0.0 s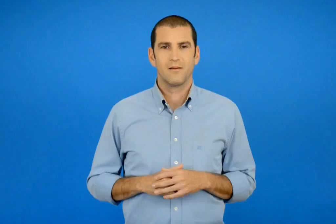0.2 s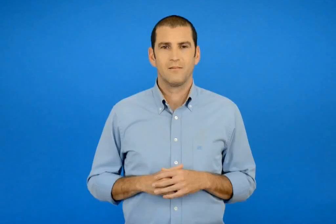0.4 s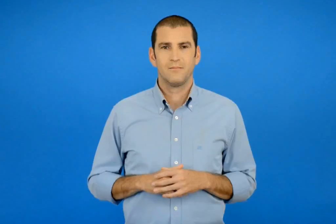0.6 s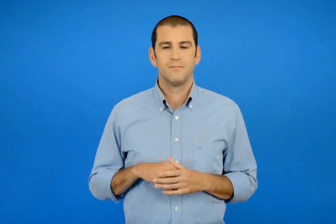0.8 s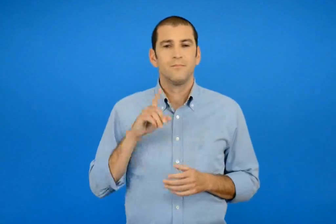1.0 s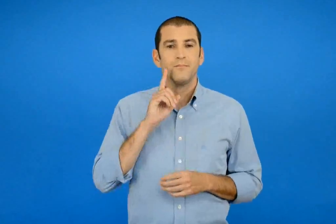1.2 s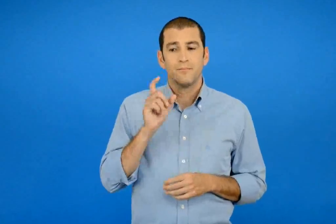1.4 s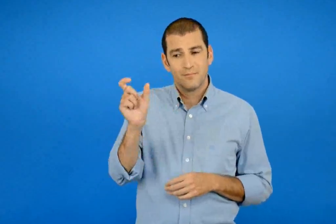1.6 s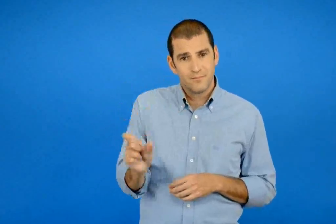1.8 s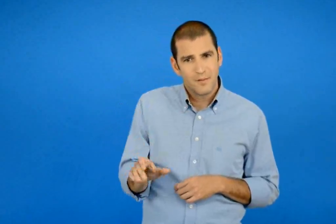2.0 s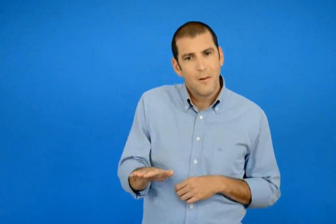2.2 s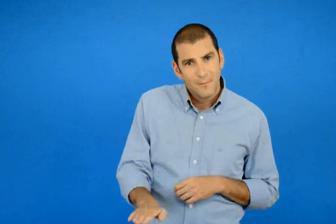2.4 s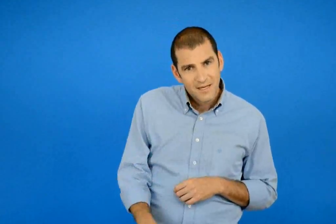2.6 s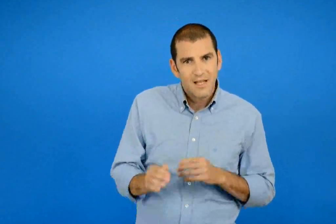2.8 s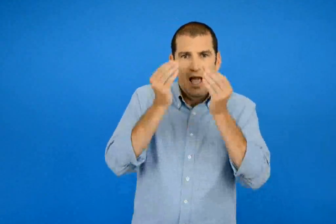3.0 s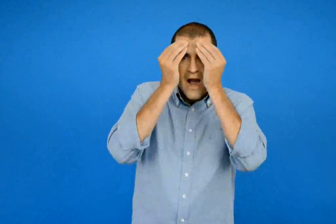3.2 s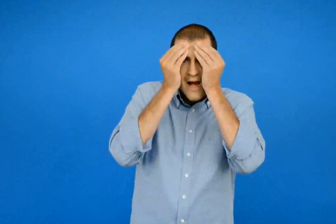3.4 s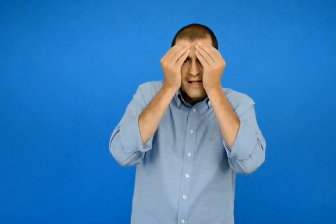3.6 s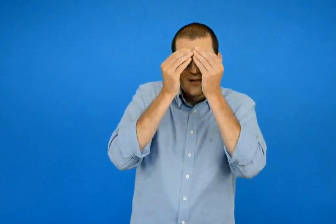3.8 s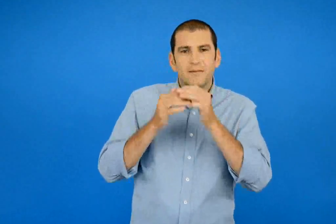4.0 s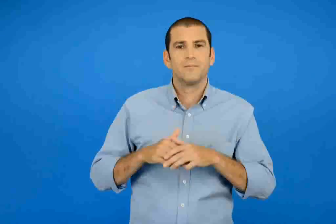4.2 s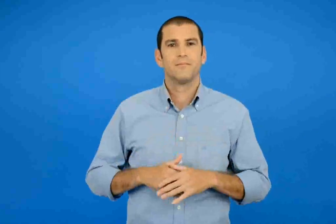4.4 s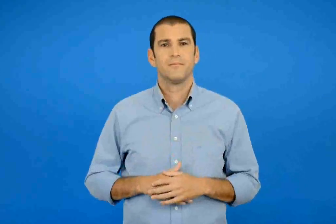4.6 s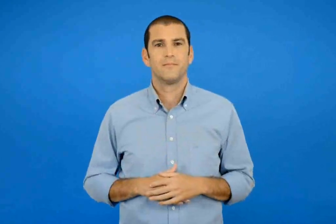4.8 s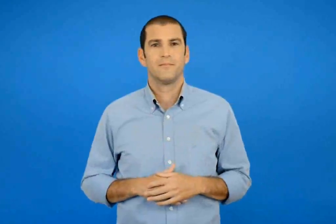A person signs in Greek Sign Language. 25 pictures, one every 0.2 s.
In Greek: η μικρή ελένη
